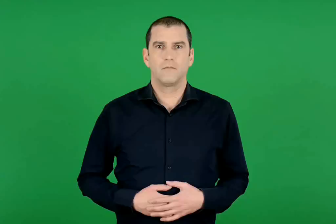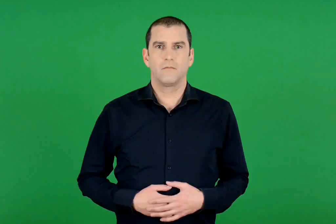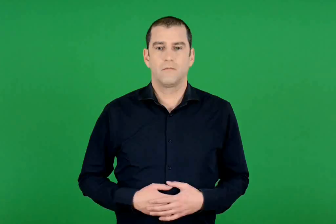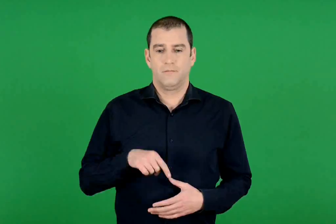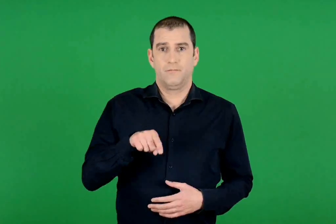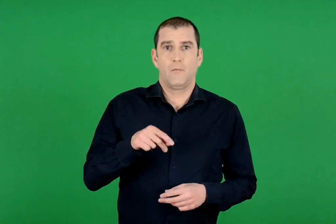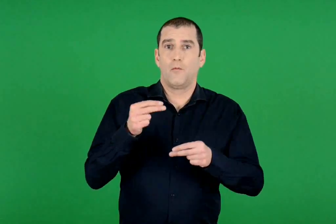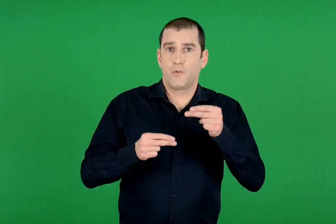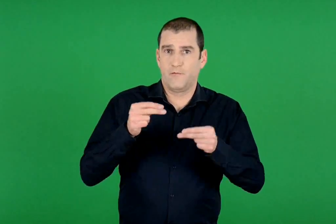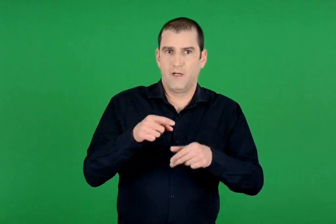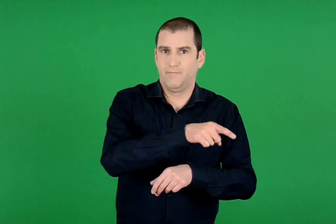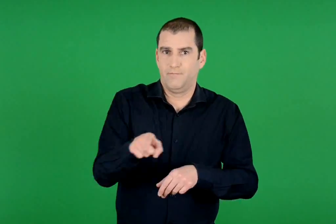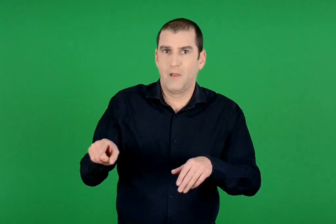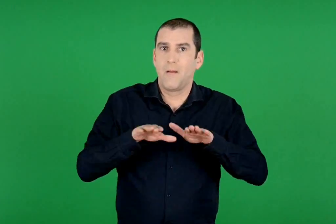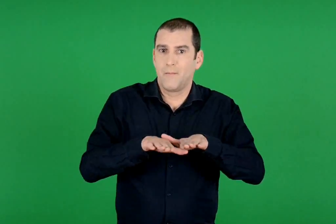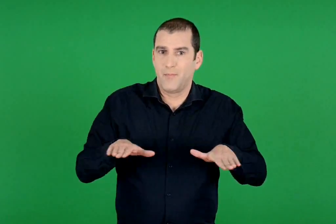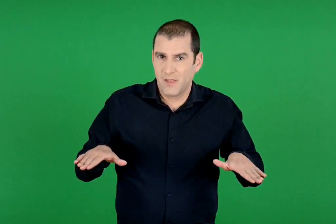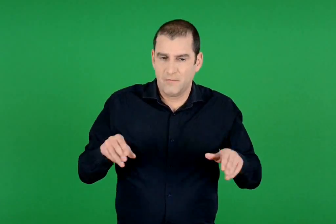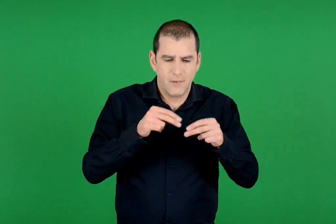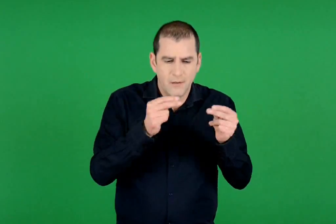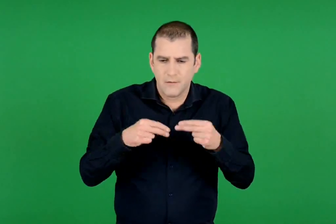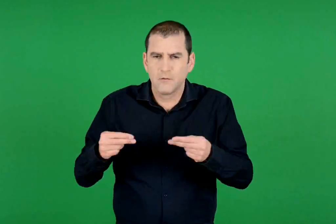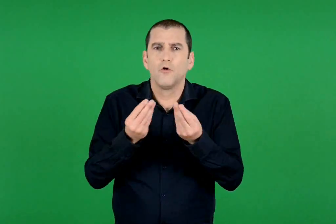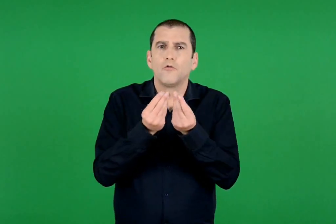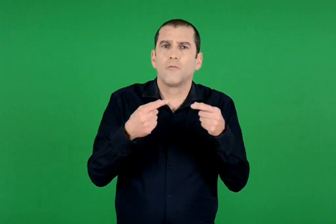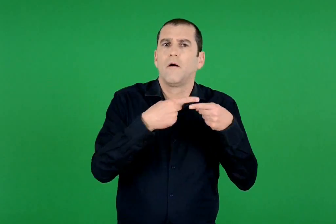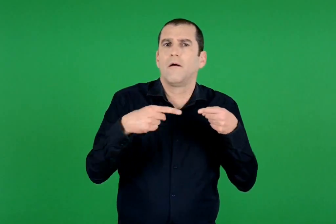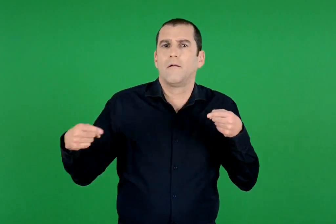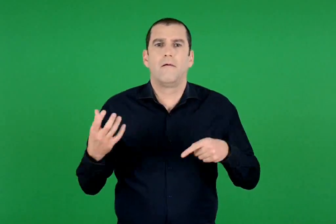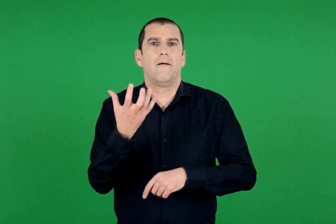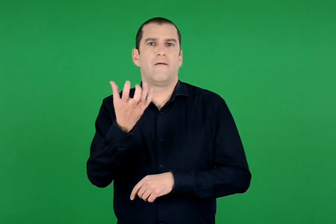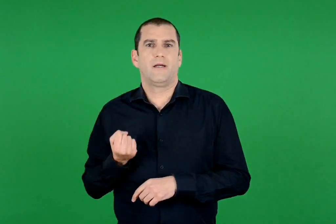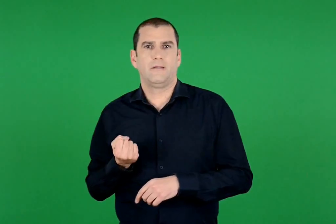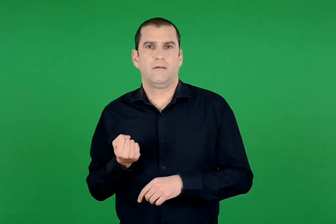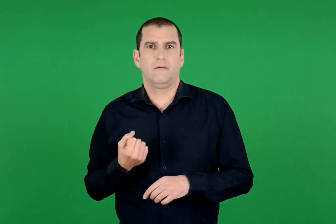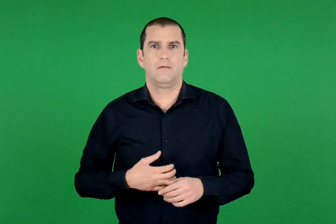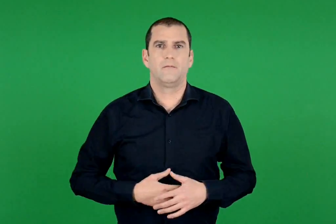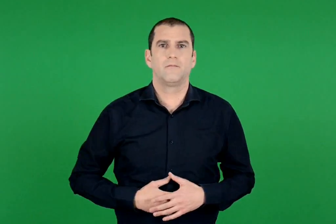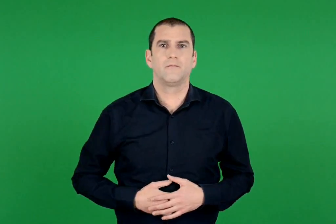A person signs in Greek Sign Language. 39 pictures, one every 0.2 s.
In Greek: τα παιδιά λύνουν το πρόβλημα αφαιρώντας με διαφορετικούς τρόπους
